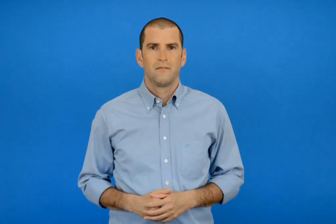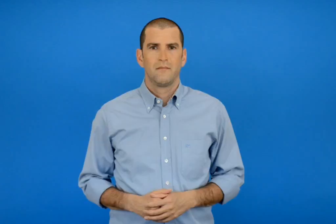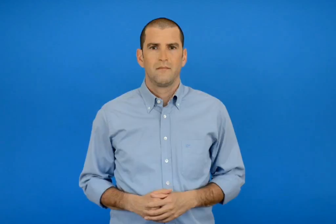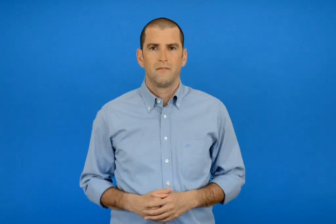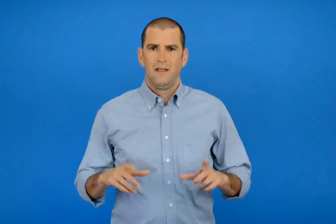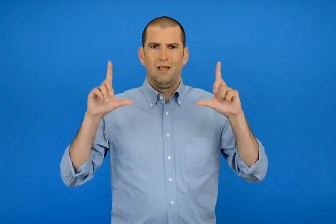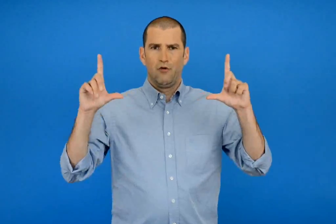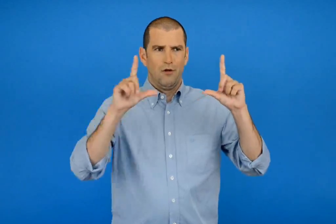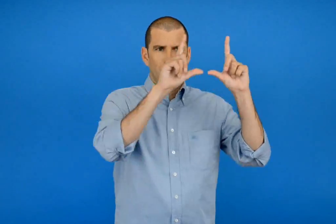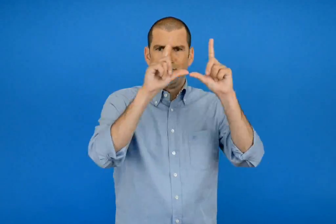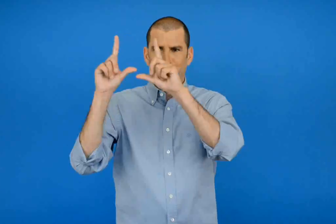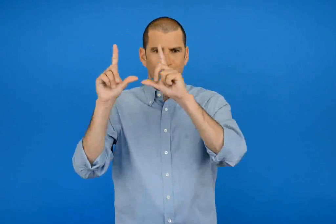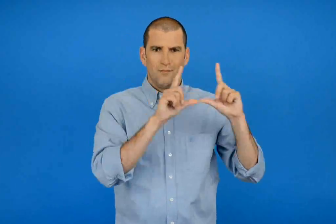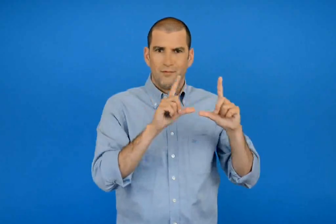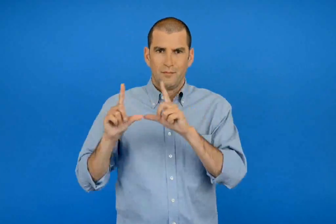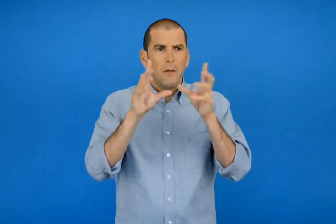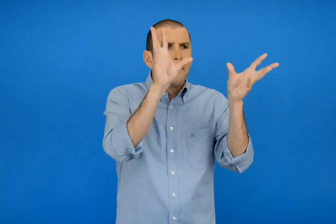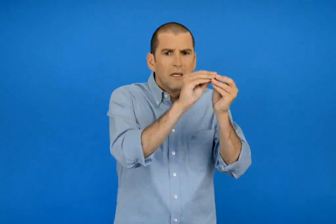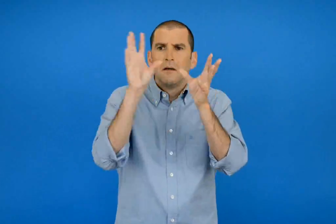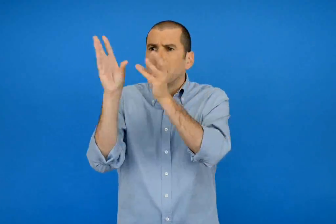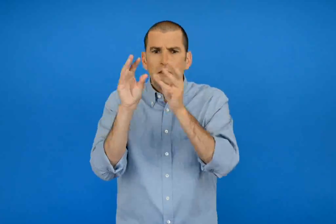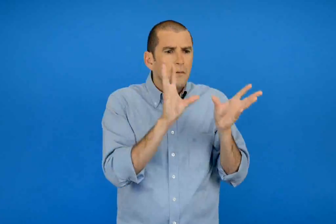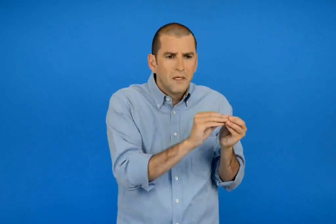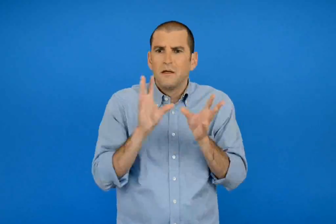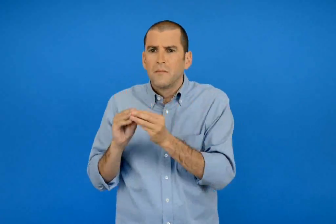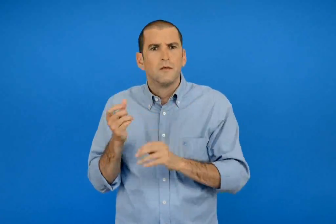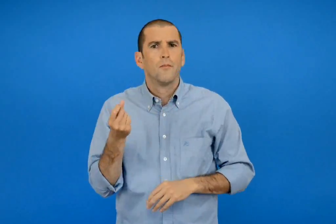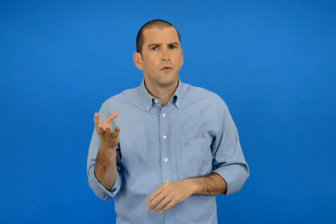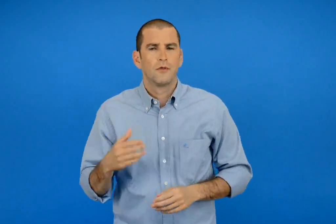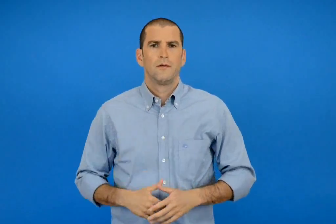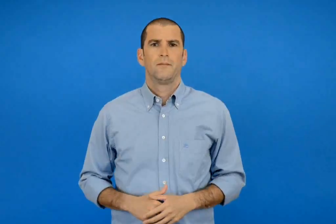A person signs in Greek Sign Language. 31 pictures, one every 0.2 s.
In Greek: πόσα είναι όλα κάθε φορά ;
